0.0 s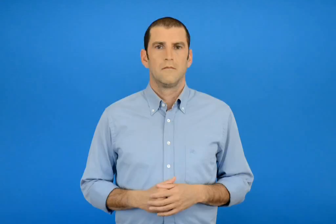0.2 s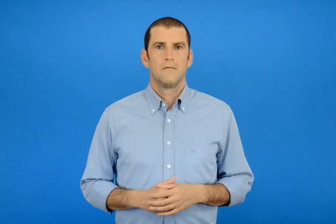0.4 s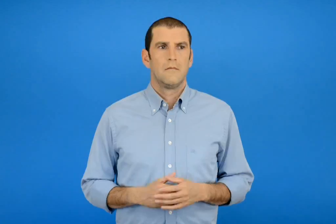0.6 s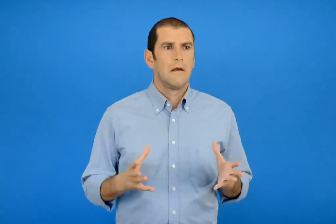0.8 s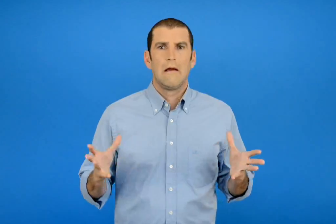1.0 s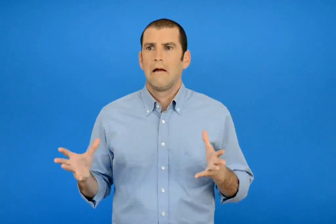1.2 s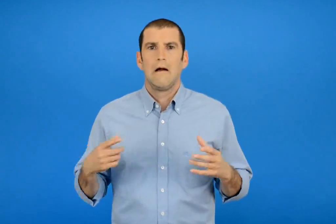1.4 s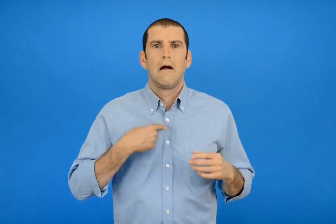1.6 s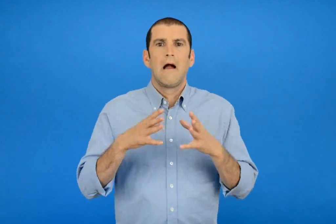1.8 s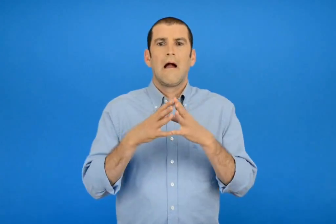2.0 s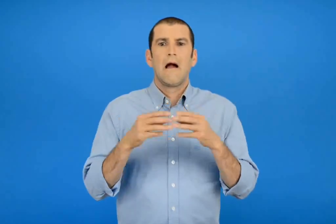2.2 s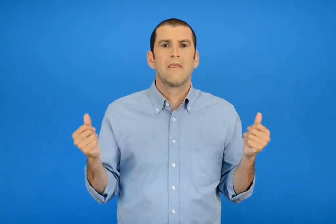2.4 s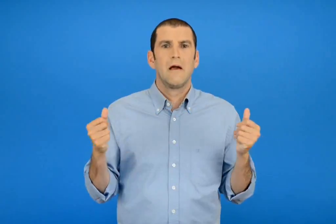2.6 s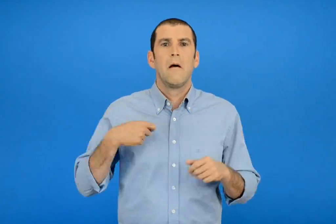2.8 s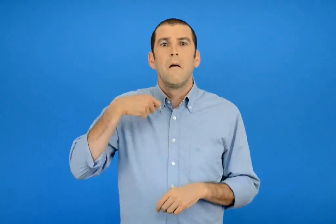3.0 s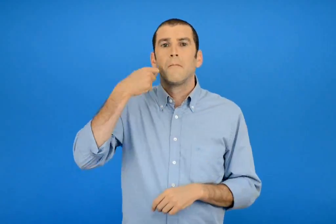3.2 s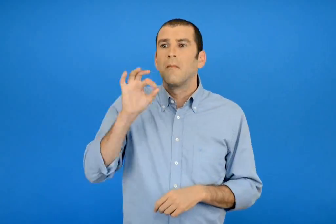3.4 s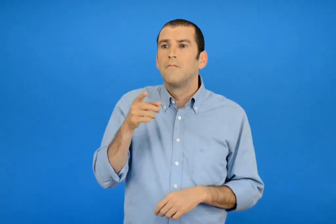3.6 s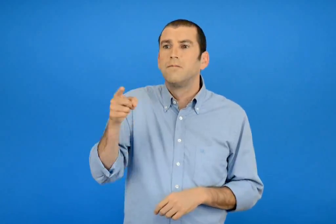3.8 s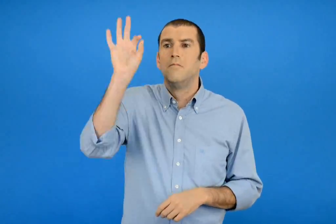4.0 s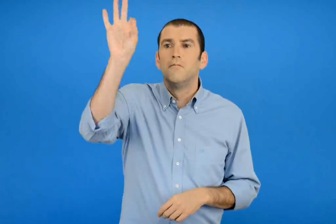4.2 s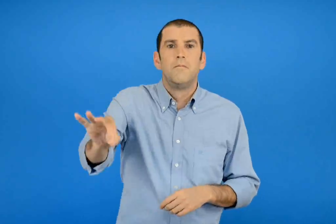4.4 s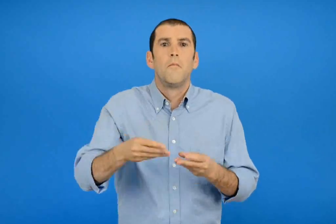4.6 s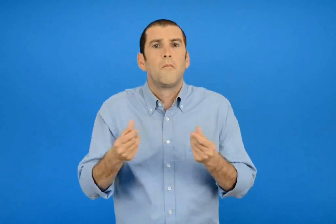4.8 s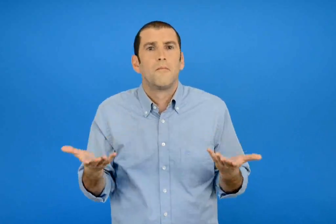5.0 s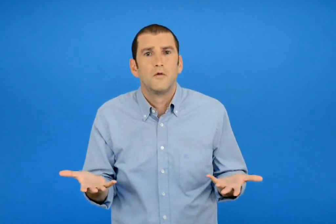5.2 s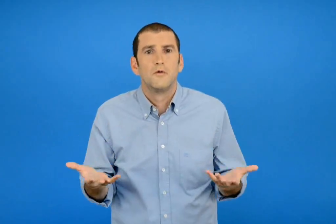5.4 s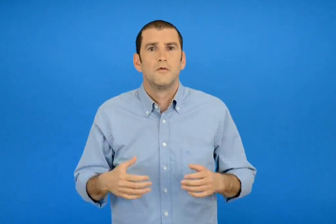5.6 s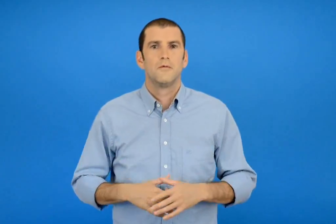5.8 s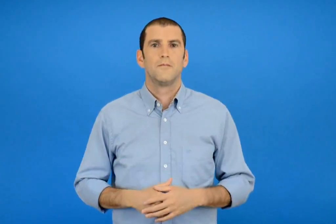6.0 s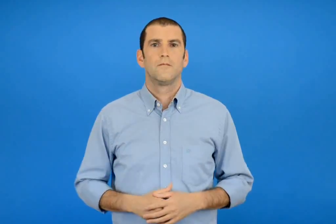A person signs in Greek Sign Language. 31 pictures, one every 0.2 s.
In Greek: χάθηκα πως θα φτάσω στη μαμά μου ;
